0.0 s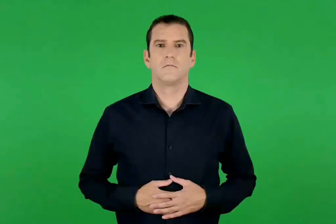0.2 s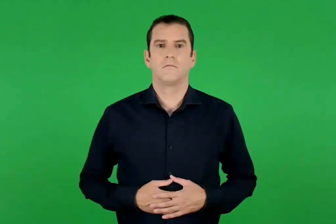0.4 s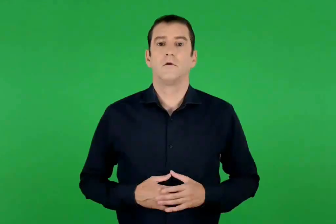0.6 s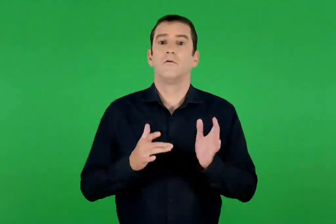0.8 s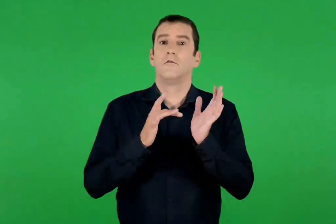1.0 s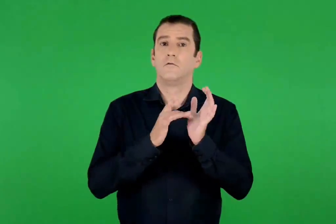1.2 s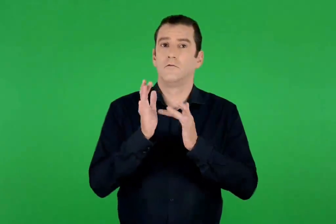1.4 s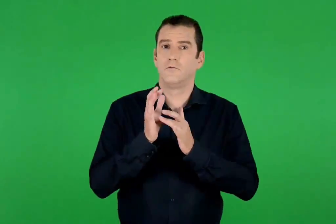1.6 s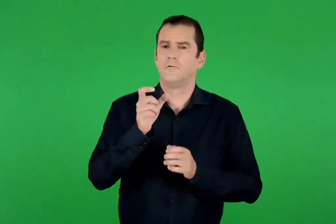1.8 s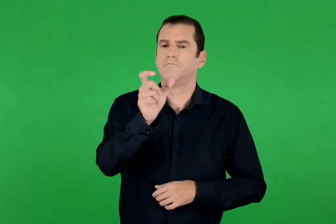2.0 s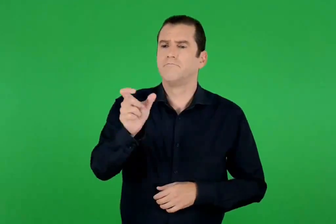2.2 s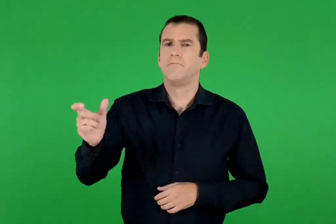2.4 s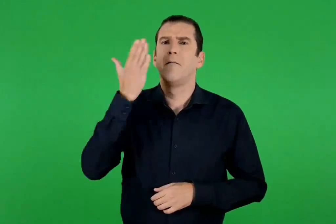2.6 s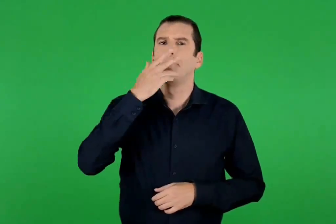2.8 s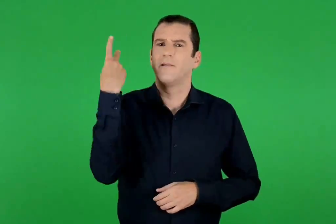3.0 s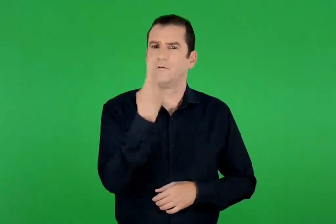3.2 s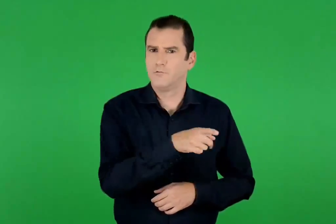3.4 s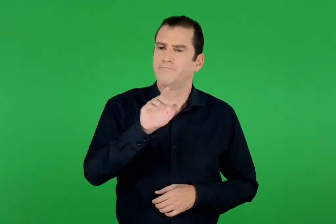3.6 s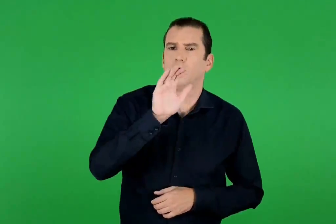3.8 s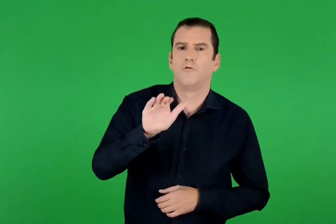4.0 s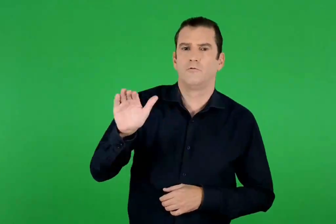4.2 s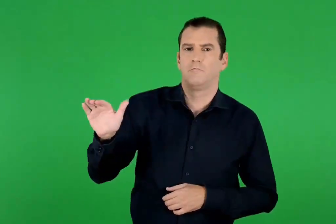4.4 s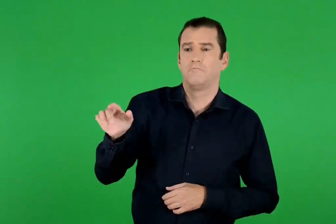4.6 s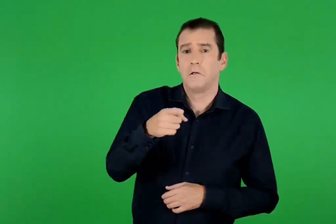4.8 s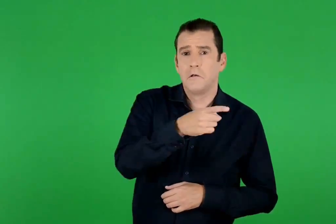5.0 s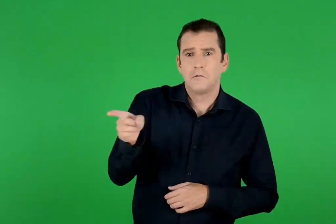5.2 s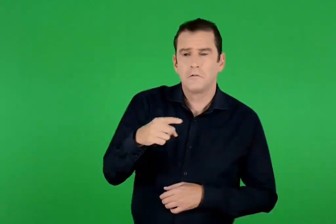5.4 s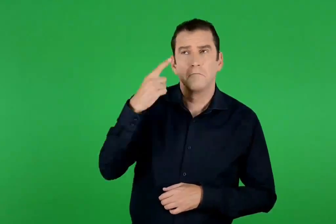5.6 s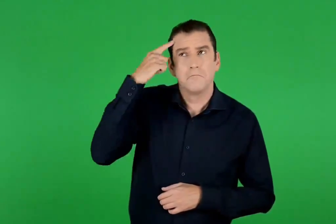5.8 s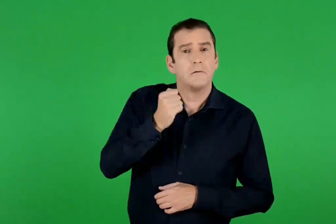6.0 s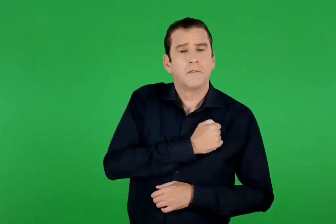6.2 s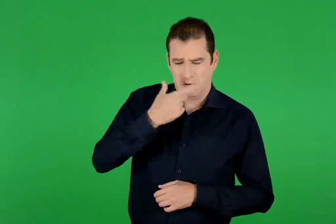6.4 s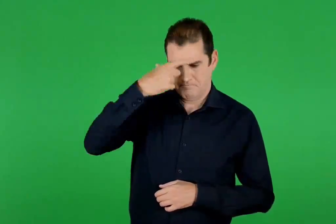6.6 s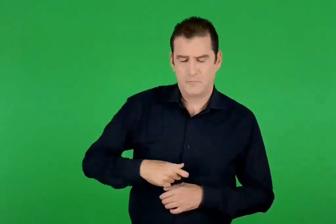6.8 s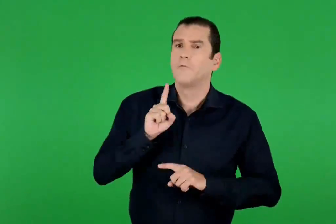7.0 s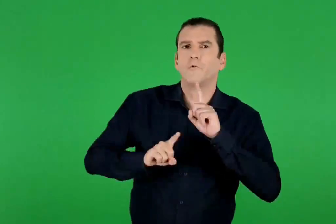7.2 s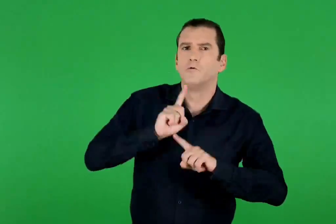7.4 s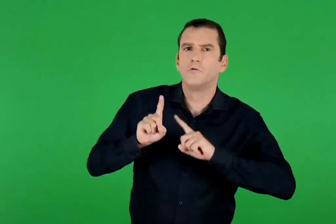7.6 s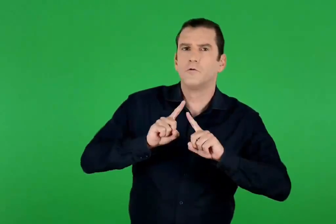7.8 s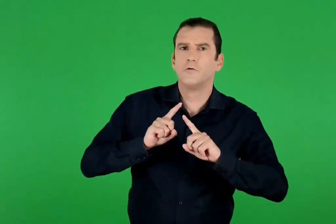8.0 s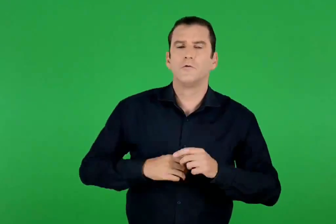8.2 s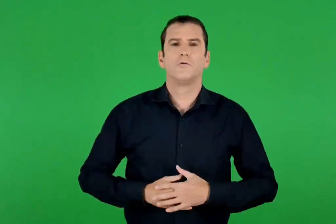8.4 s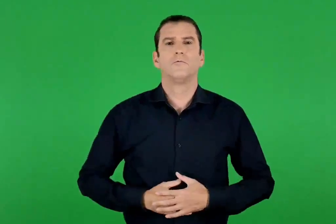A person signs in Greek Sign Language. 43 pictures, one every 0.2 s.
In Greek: ο ιησούς ρώτησε τους μαθητές του εσείς , ποιος λέτε ότι είμαι ;
